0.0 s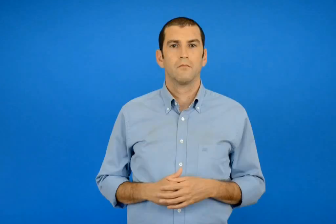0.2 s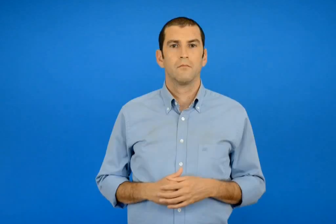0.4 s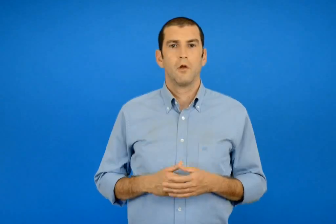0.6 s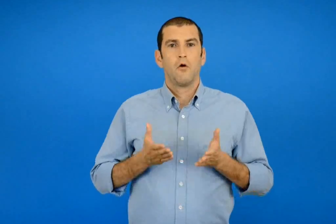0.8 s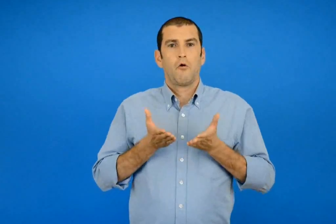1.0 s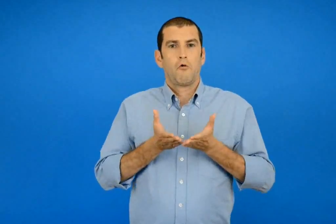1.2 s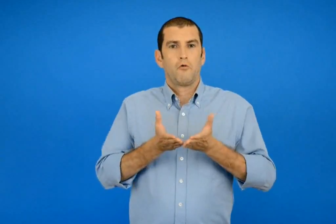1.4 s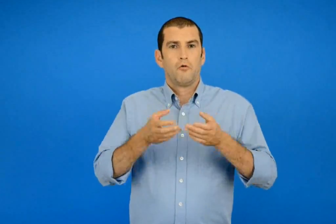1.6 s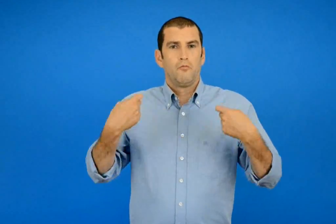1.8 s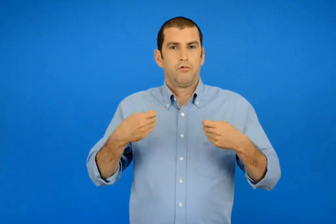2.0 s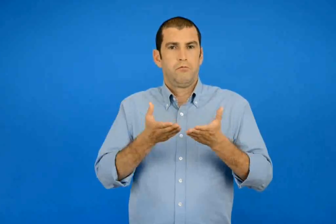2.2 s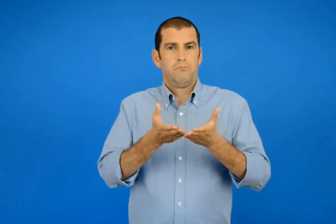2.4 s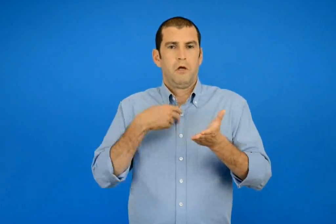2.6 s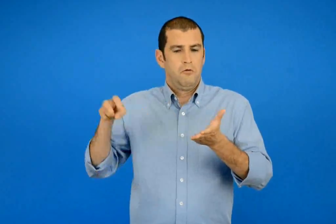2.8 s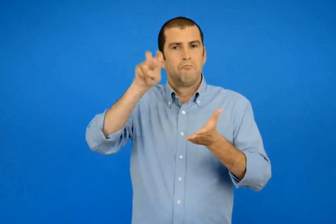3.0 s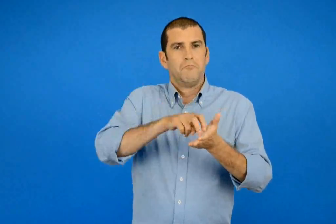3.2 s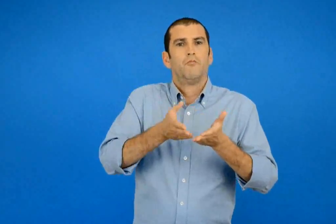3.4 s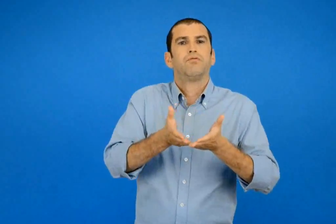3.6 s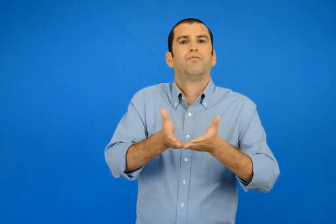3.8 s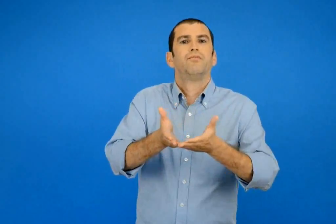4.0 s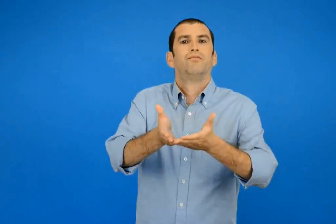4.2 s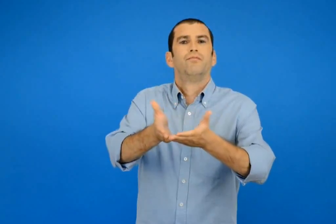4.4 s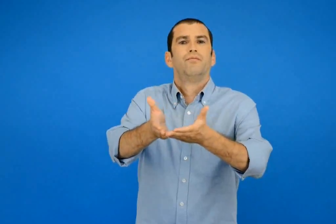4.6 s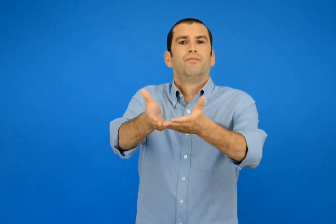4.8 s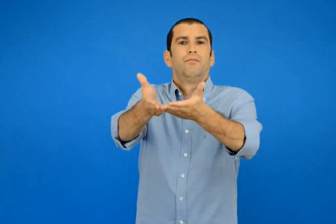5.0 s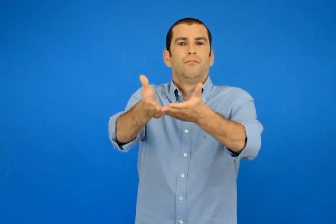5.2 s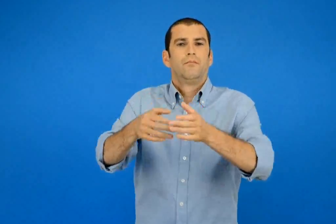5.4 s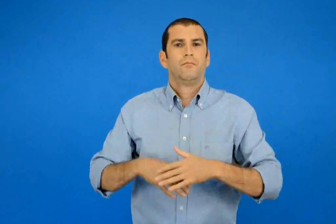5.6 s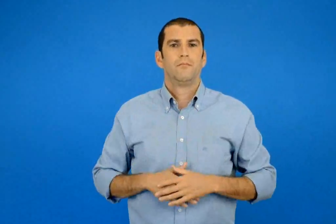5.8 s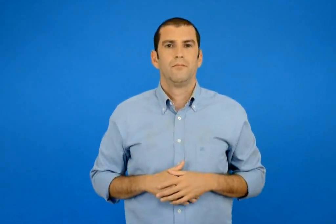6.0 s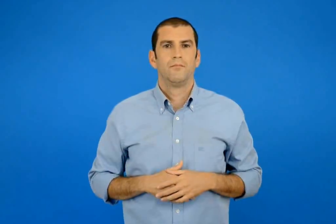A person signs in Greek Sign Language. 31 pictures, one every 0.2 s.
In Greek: θα φύγω με το κότερο
